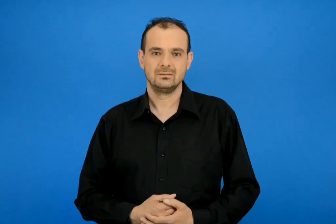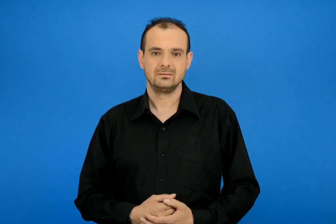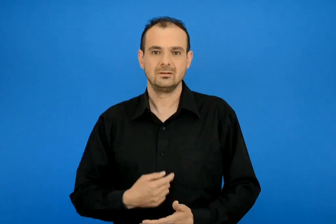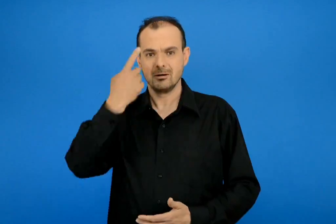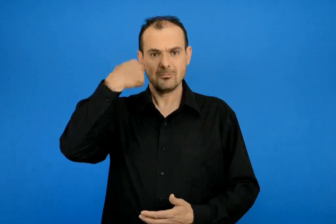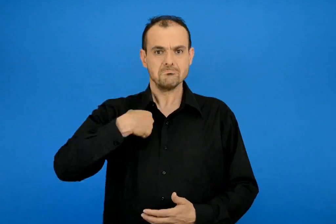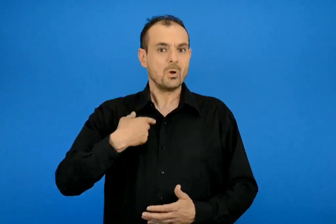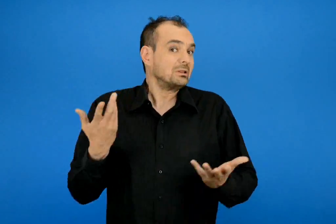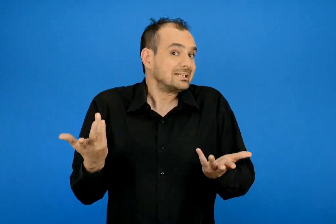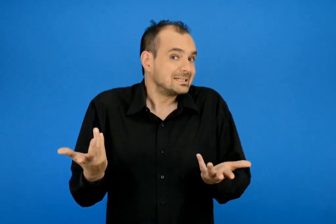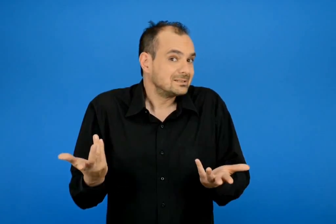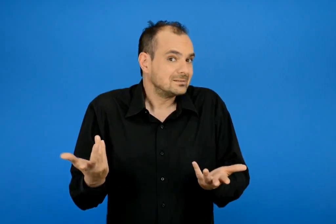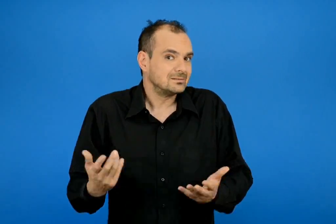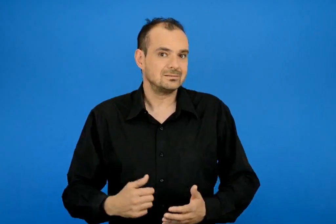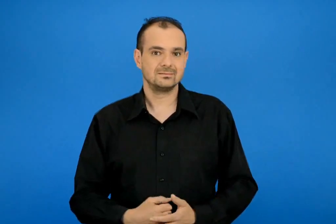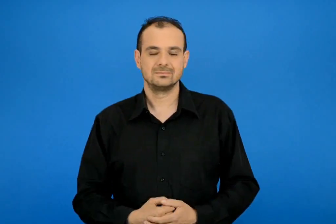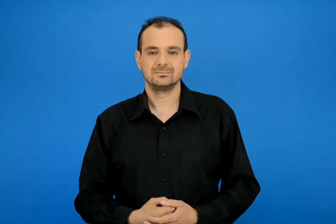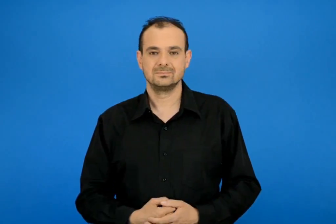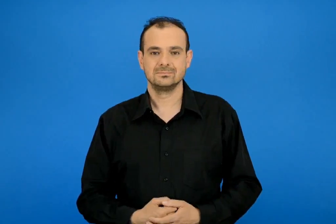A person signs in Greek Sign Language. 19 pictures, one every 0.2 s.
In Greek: τι είμαι ;
